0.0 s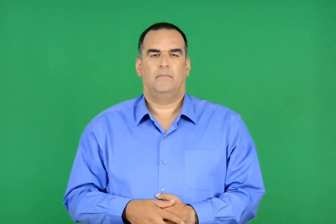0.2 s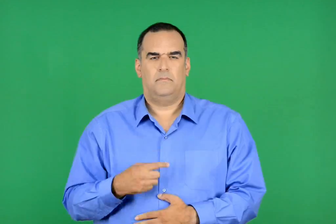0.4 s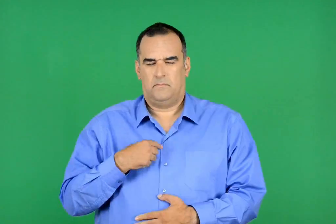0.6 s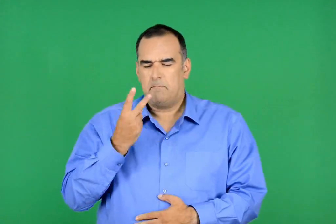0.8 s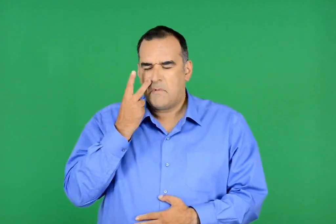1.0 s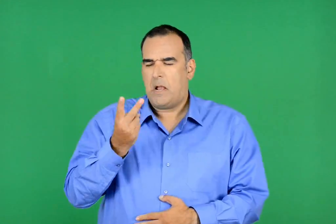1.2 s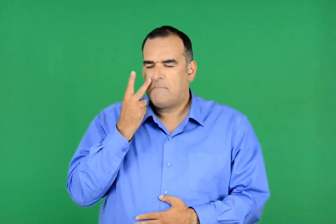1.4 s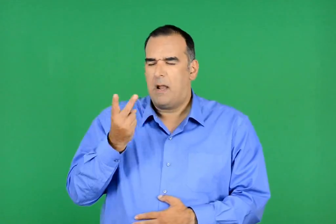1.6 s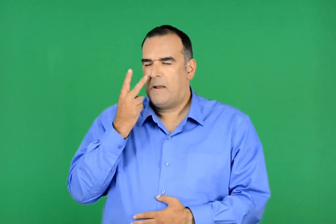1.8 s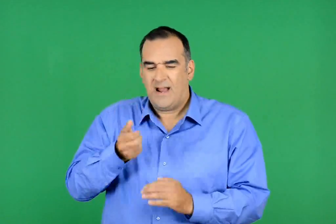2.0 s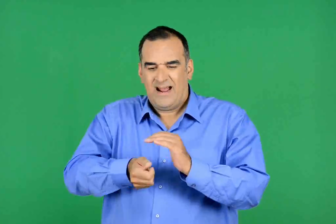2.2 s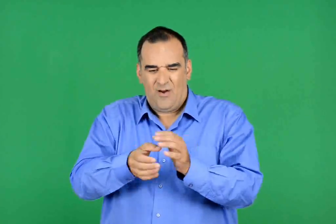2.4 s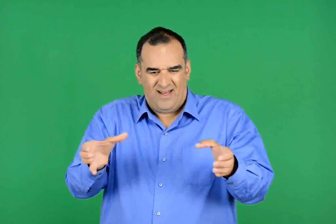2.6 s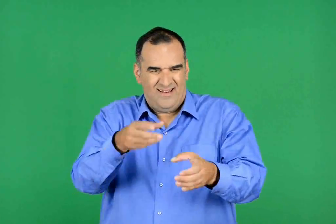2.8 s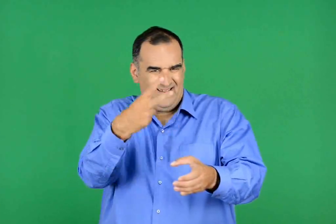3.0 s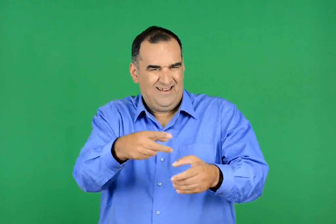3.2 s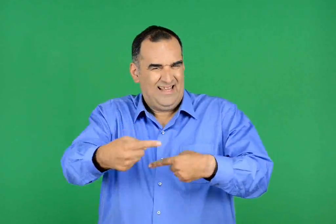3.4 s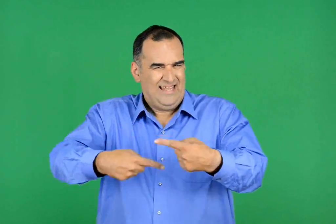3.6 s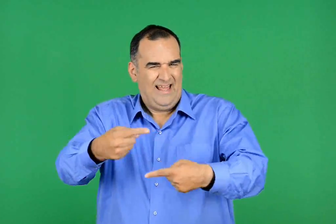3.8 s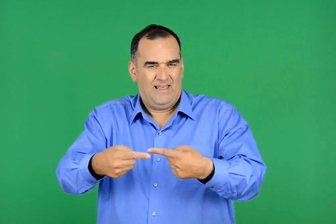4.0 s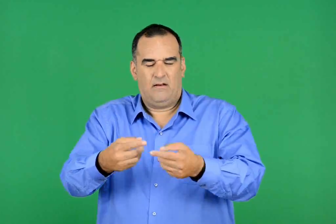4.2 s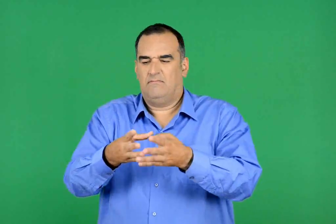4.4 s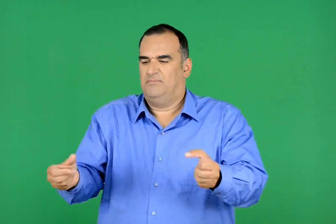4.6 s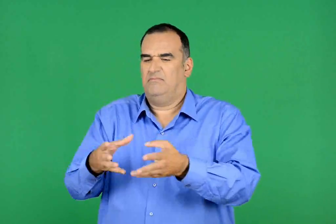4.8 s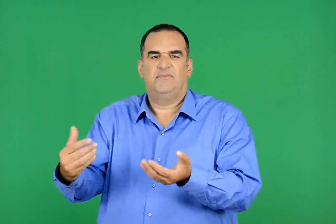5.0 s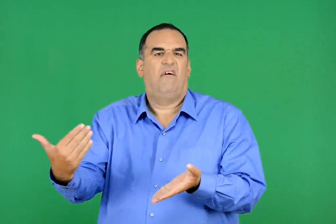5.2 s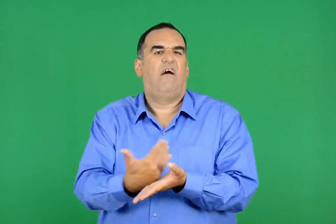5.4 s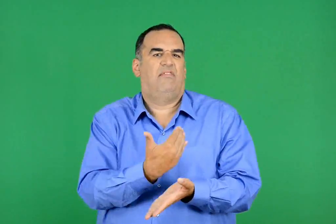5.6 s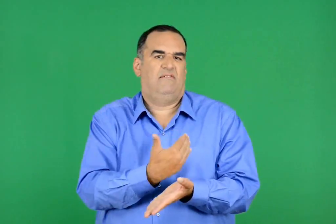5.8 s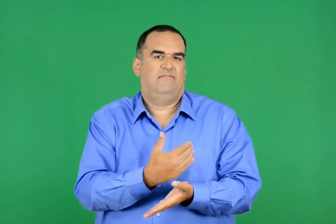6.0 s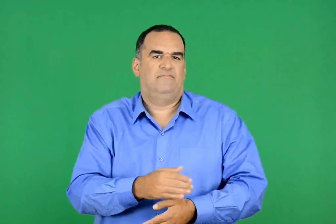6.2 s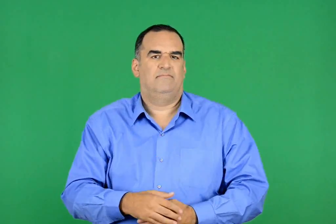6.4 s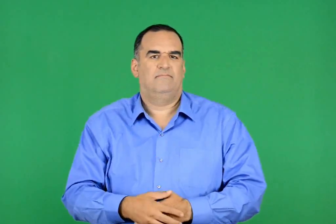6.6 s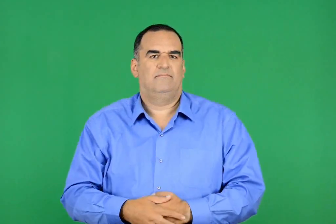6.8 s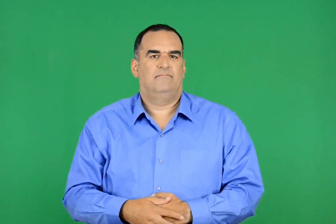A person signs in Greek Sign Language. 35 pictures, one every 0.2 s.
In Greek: έχουν δει τα µάτια µου πολλές χελωνίτσες της γενιάς σου να χάνονται άδικα
